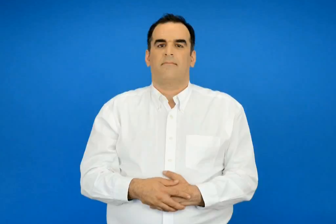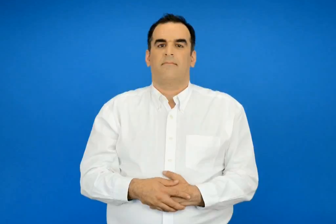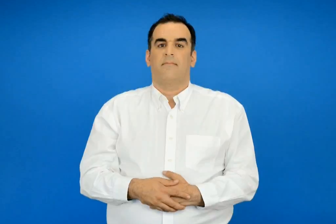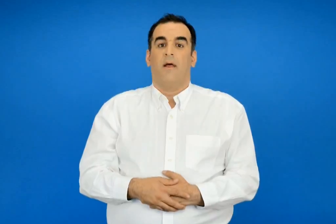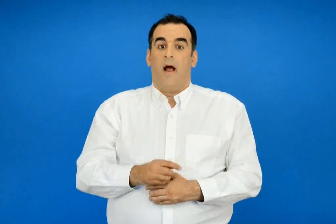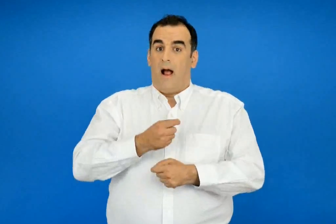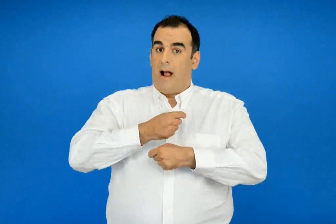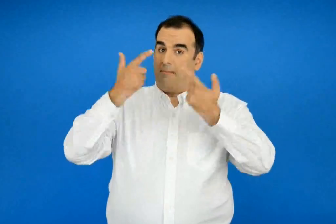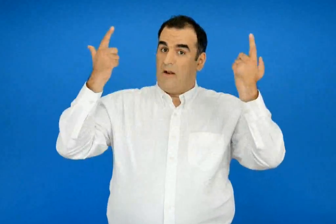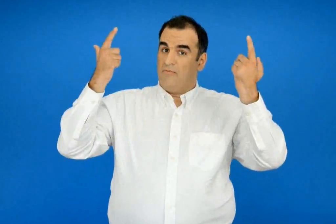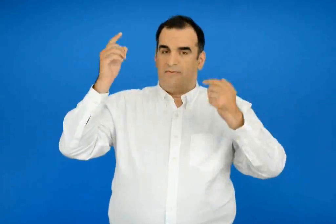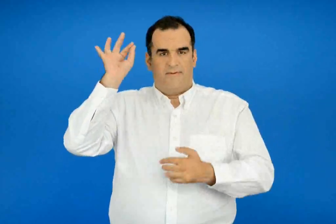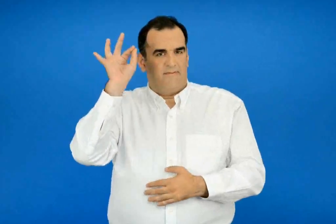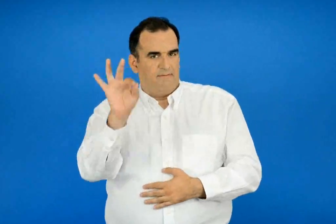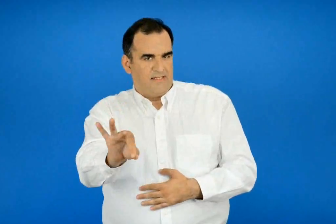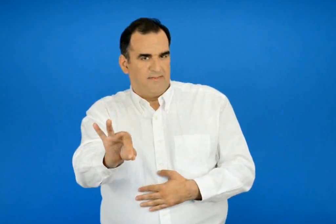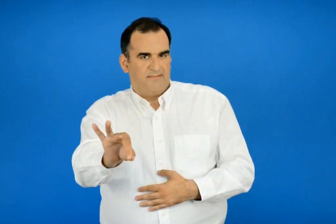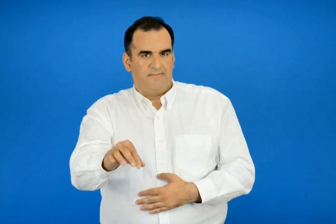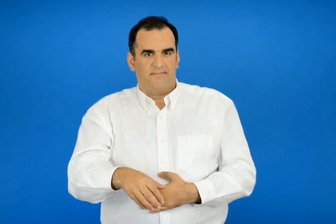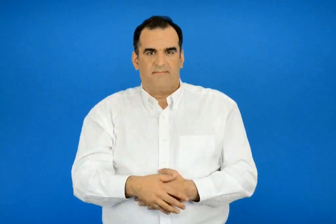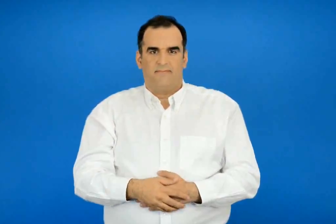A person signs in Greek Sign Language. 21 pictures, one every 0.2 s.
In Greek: επιτέλους φτάσαμε
